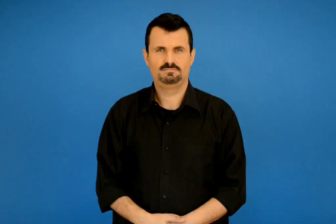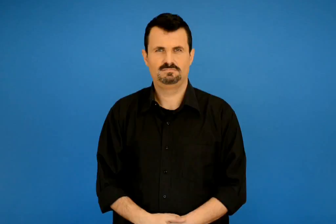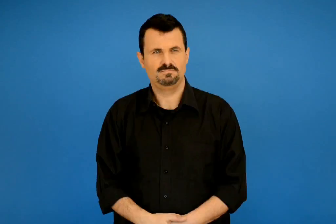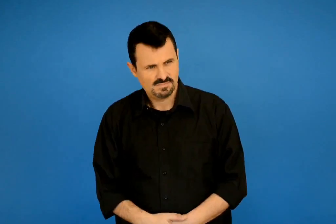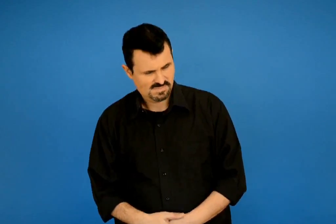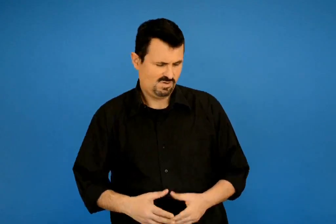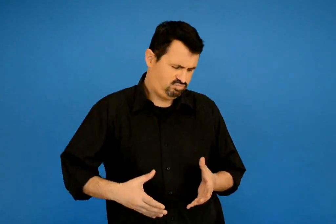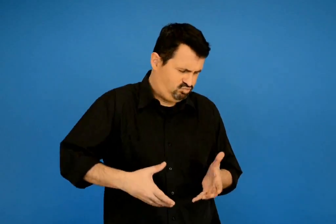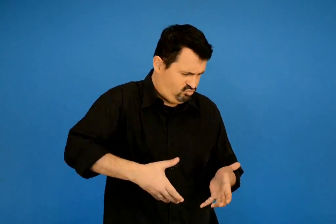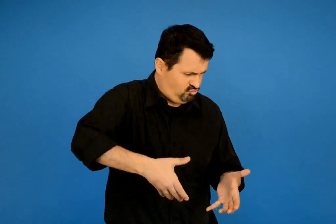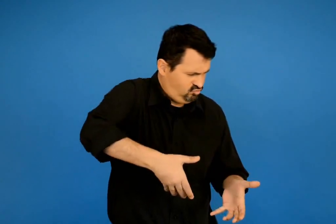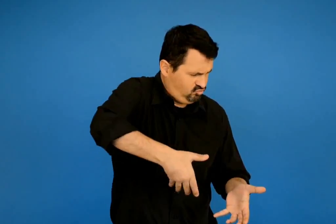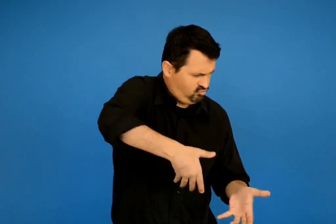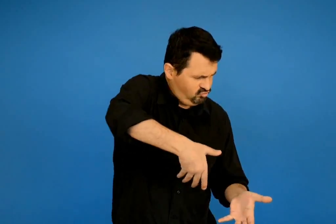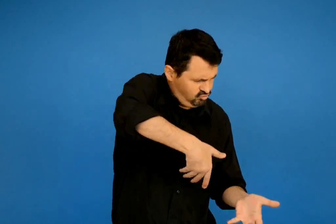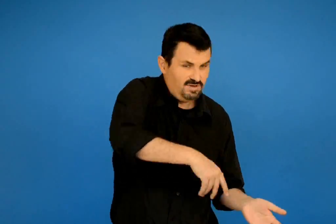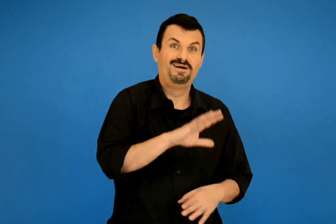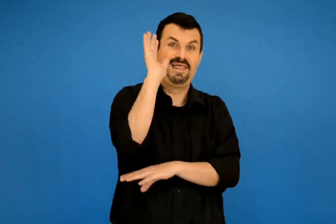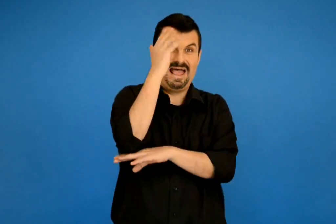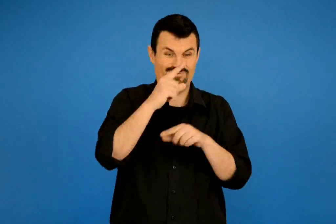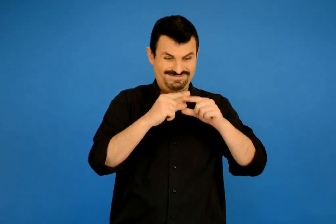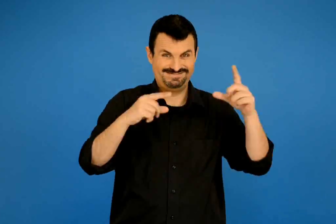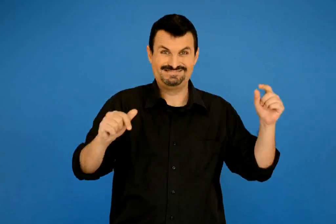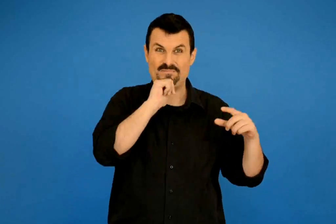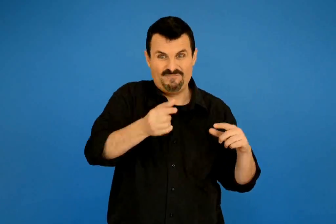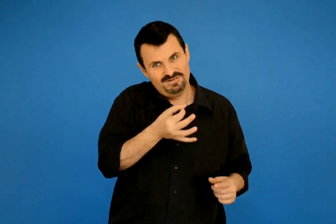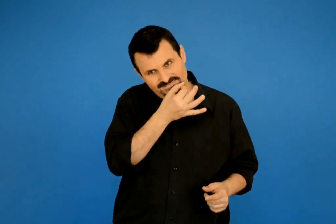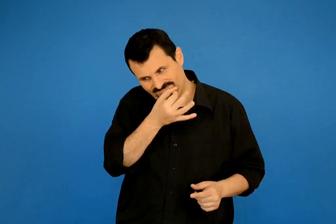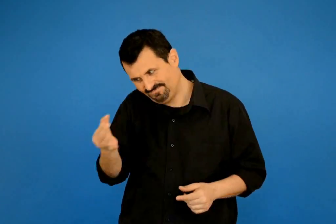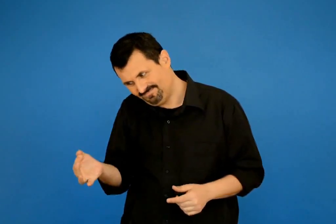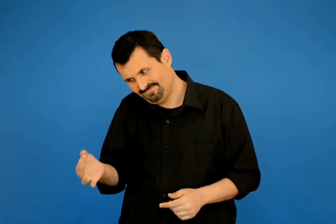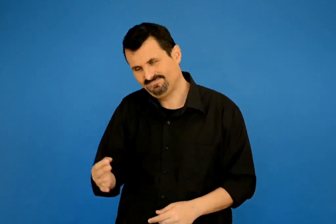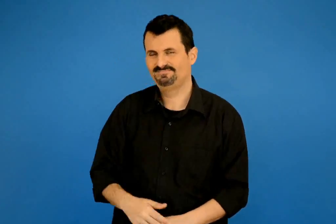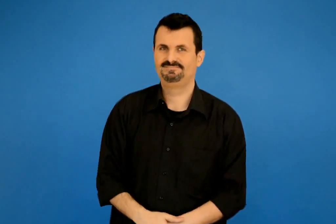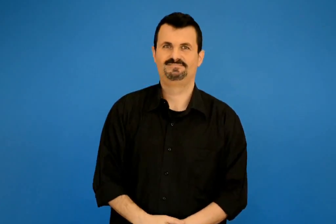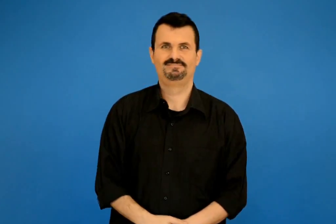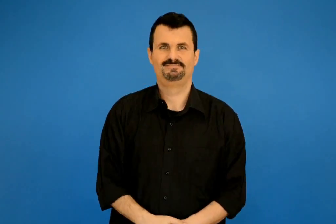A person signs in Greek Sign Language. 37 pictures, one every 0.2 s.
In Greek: ρίχνει νερό και στη χαρουπιά κι αυτή της λέει
